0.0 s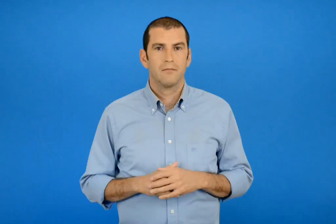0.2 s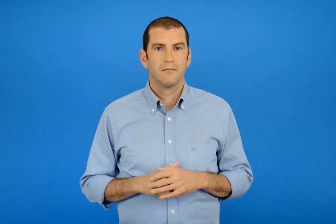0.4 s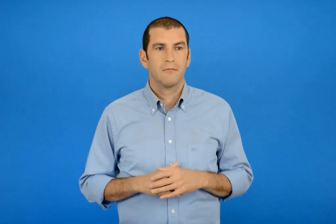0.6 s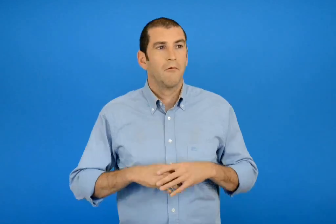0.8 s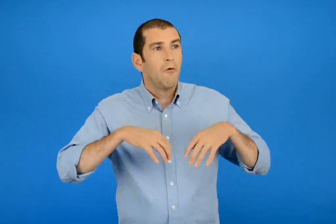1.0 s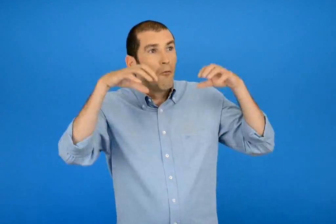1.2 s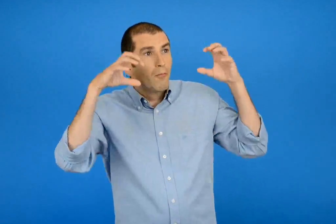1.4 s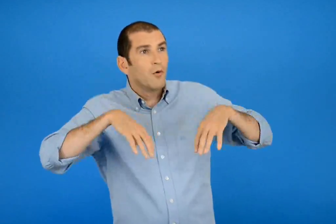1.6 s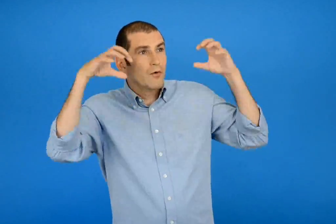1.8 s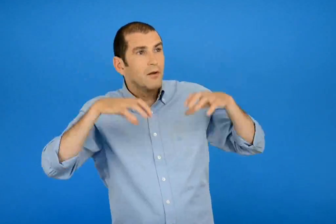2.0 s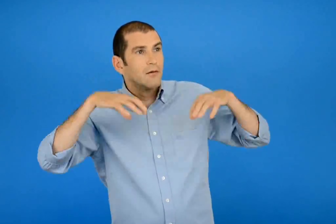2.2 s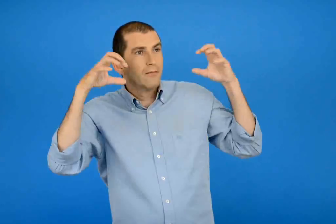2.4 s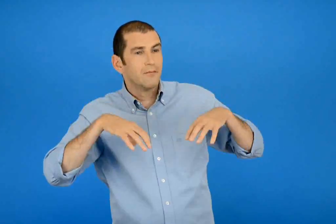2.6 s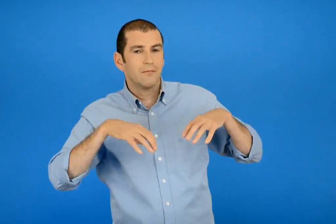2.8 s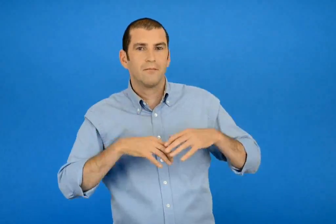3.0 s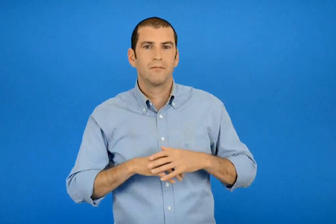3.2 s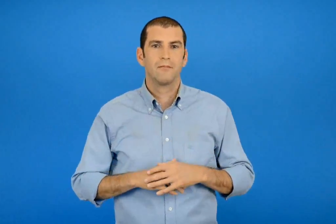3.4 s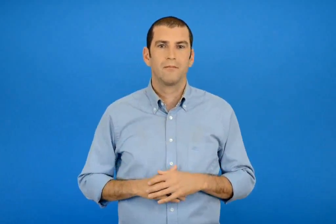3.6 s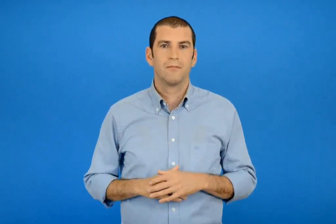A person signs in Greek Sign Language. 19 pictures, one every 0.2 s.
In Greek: η μπόρα
